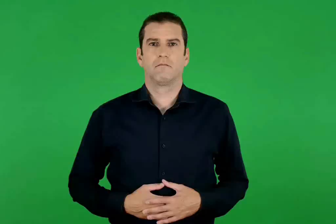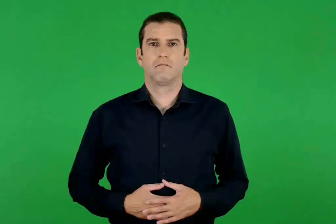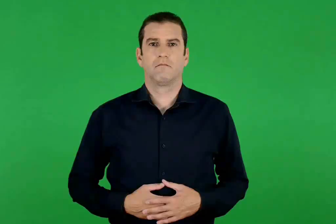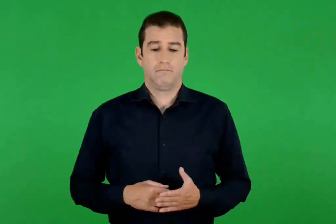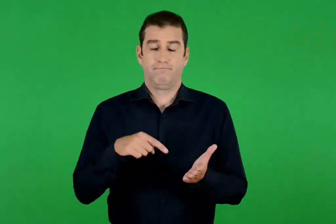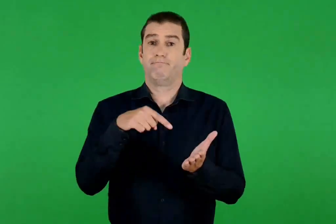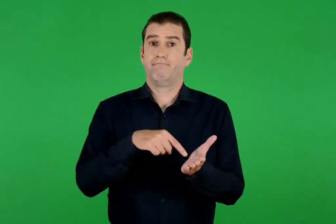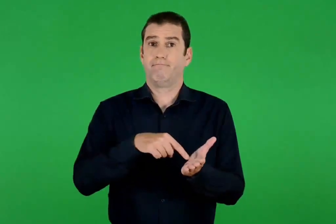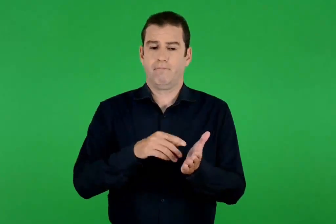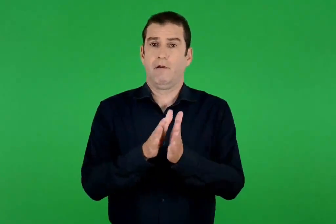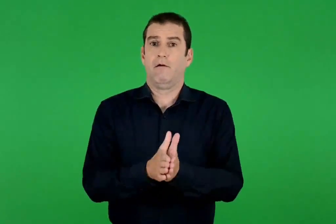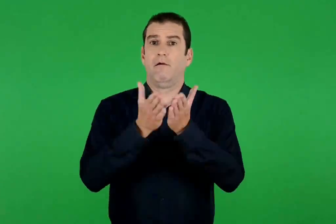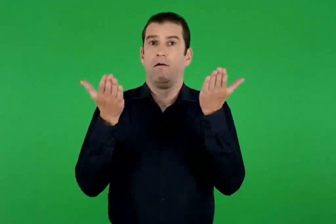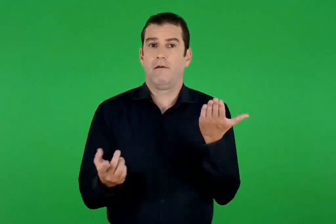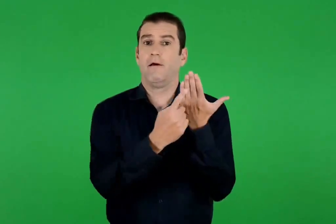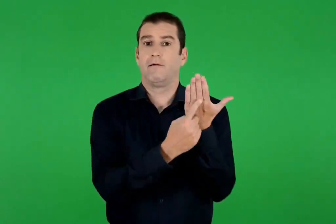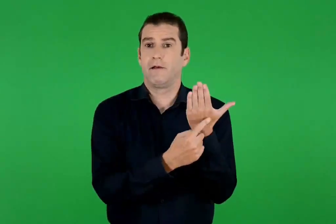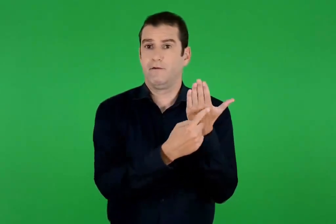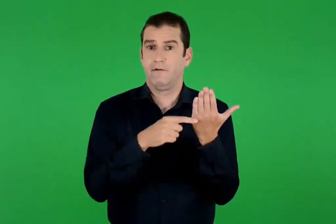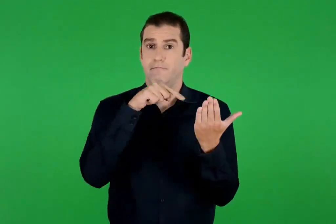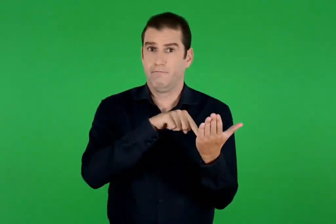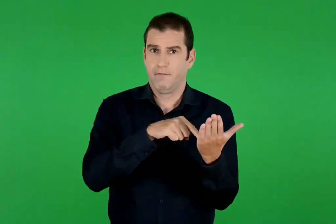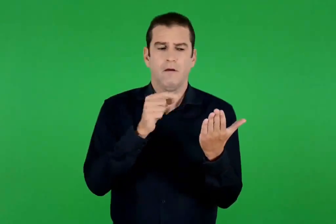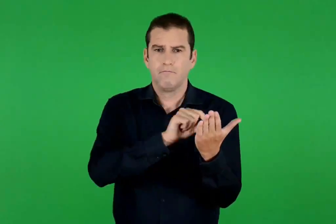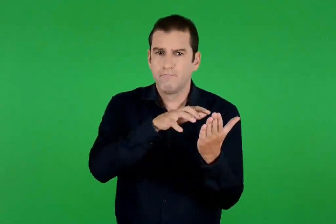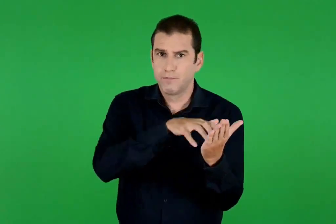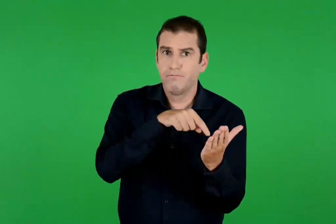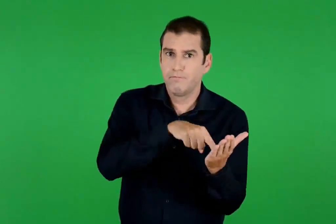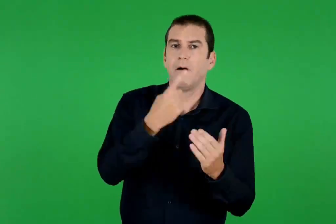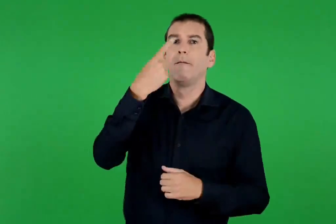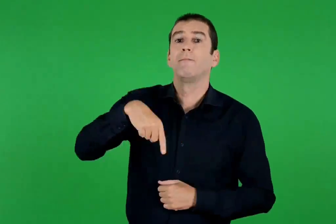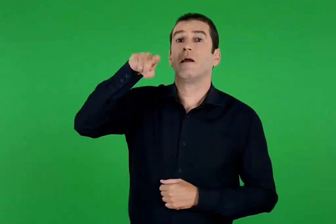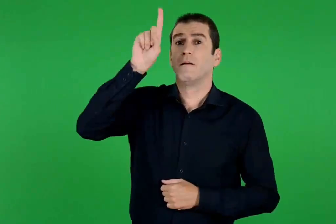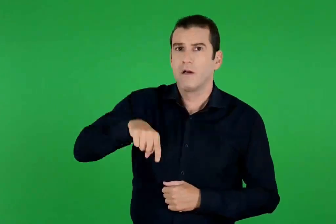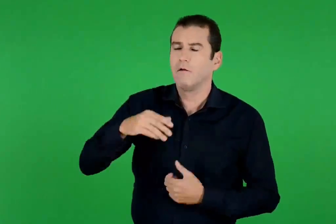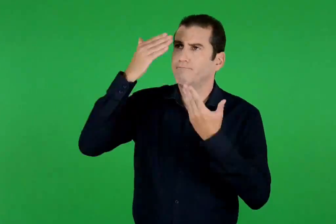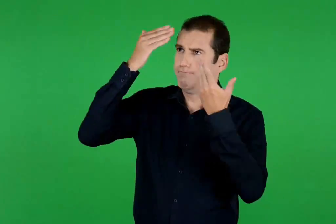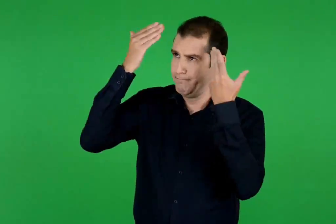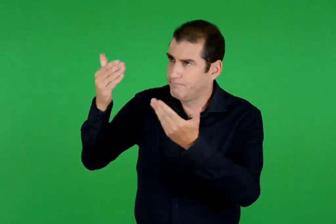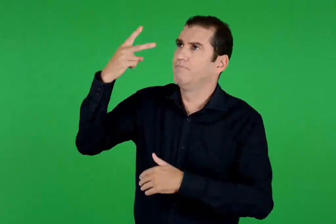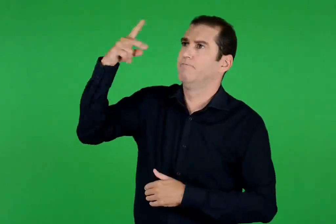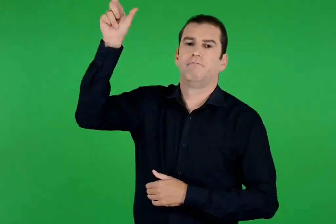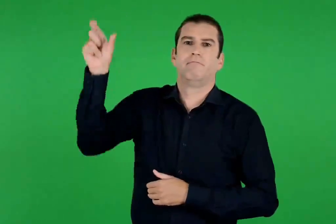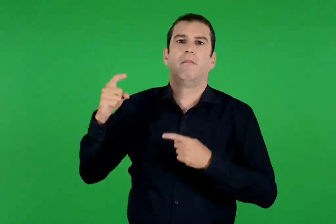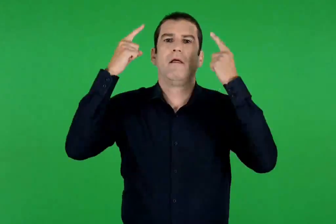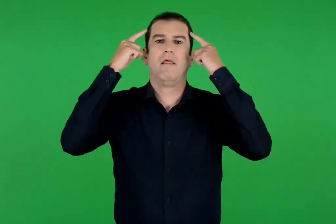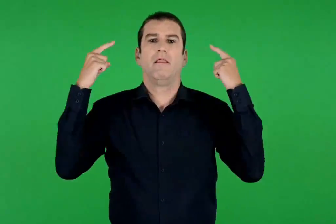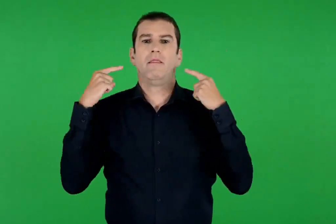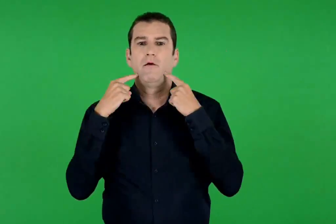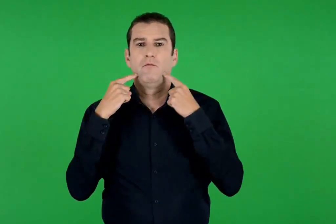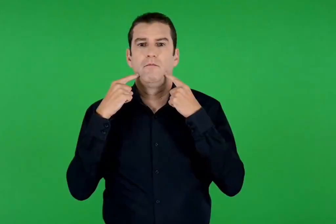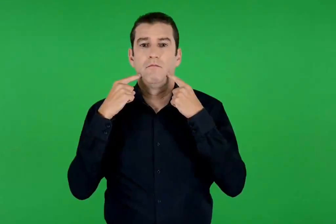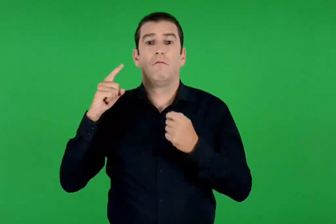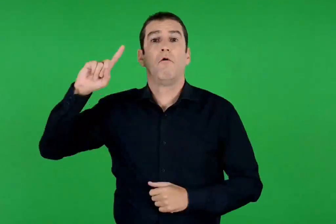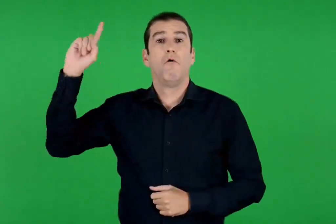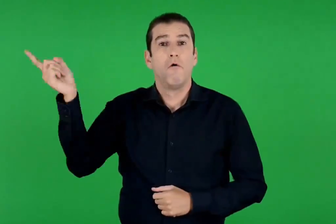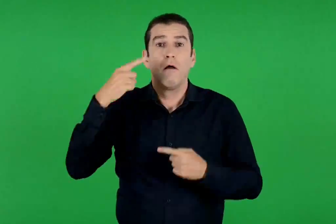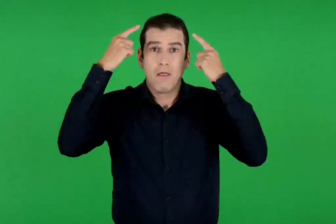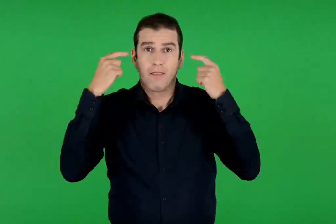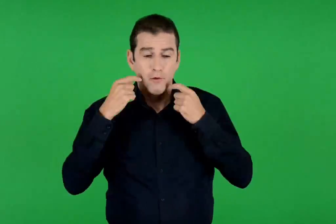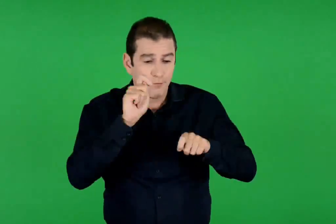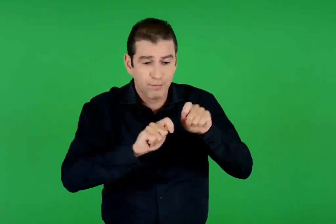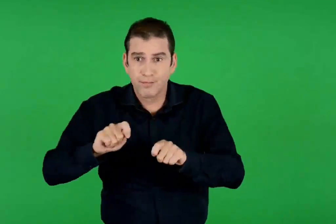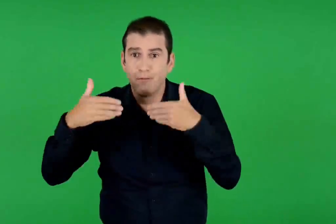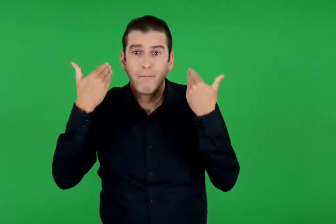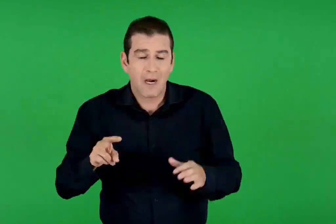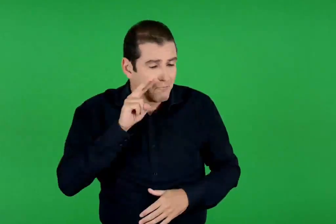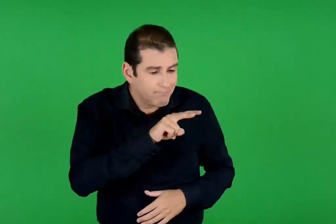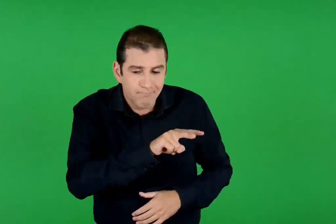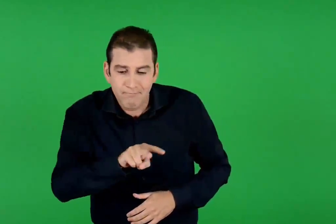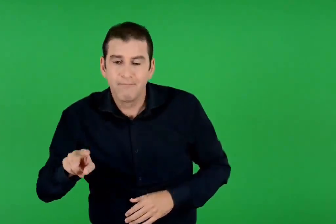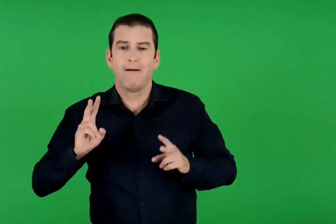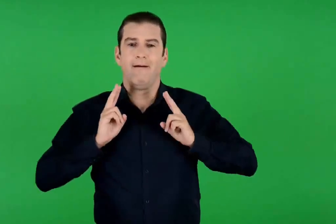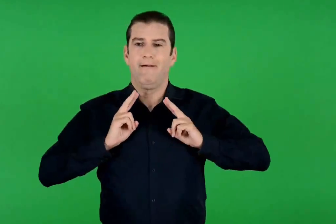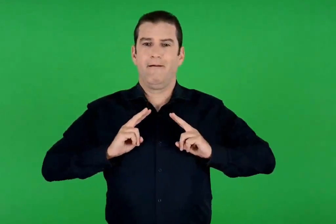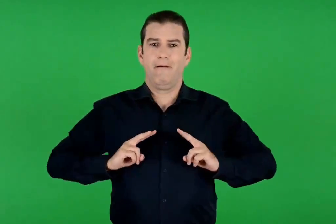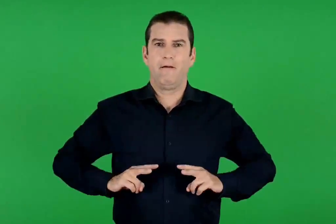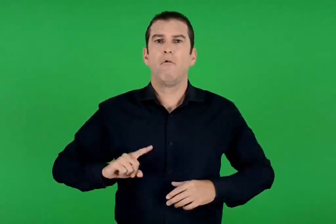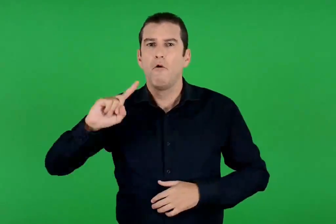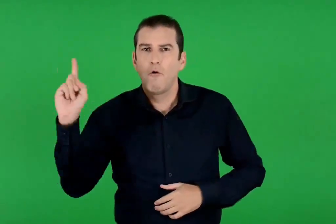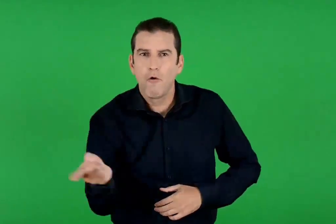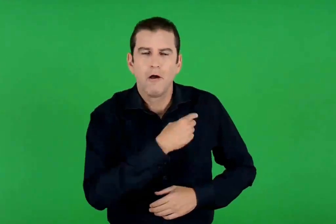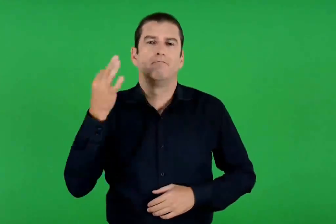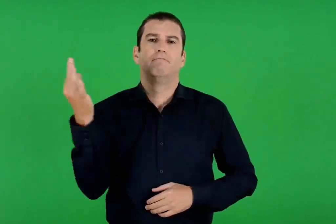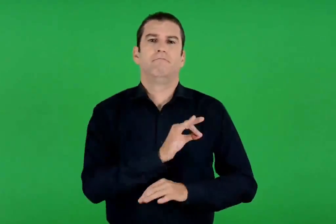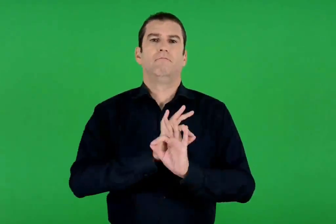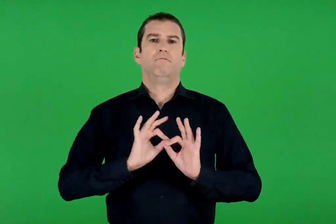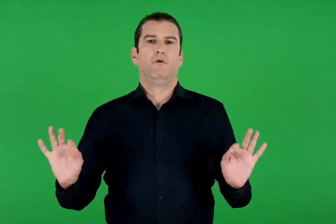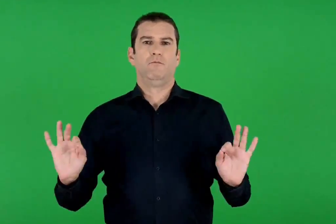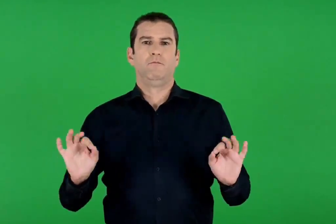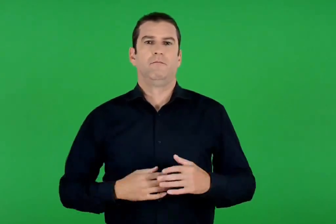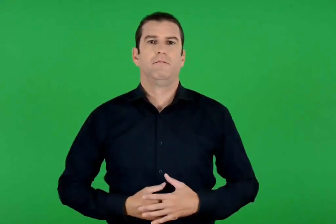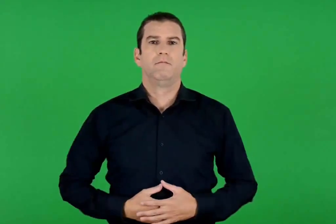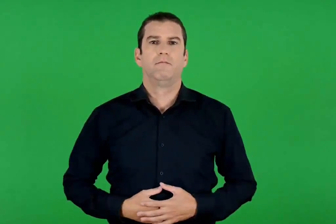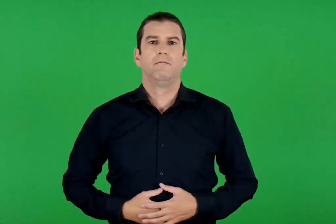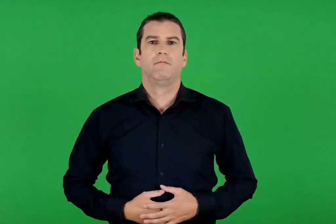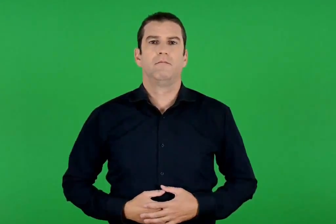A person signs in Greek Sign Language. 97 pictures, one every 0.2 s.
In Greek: σύμφωνα με την αγία γραφή , μια μέρα είναι αφιερωμένη στον θεό και είδε ο θεός όλα όσα δημιούργησε κι ευχαριστήθηκε. ήταν όλα πάρα πολύ καλά
